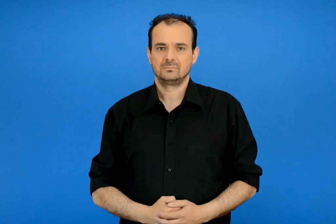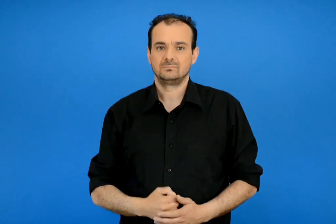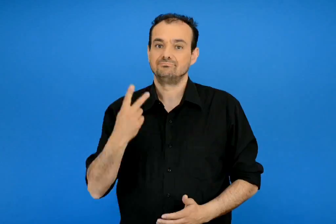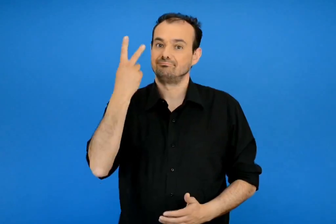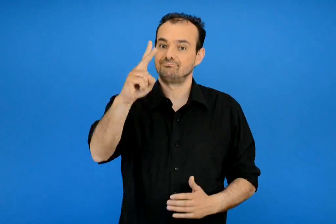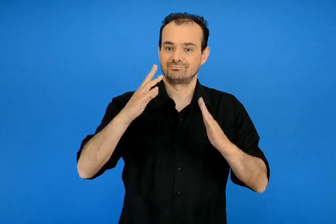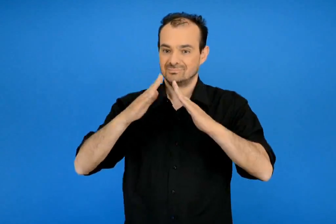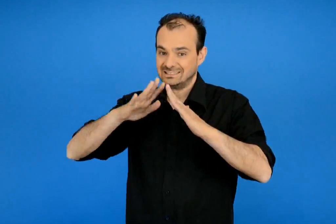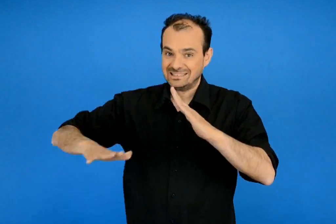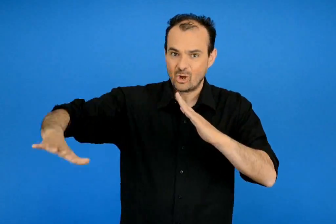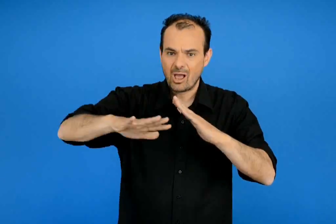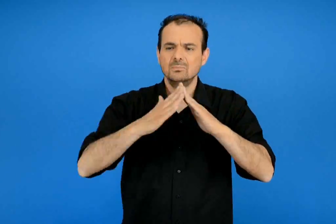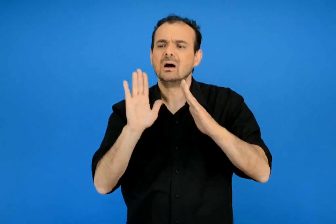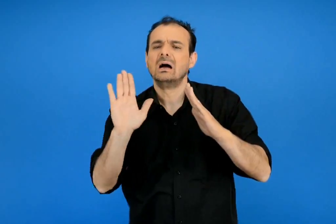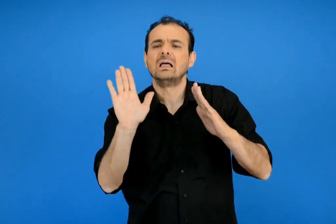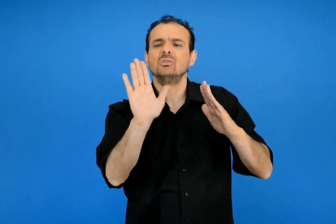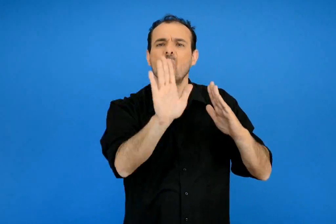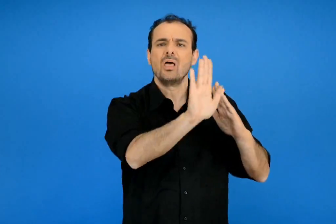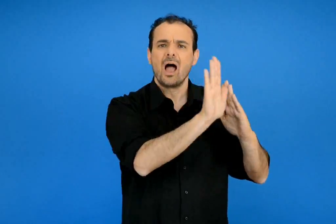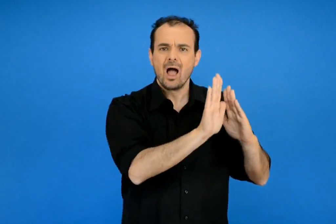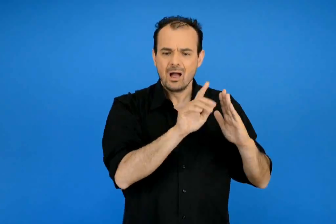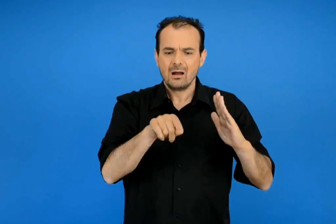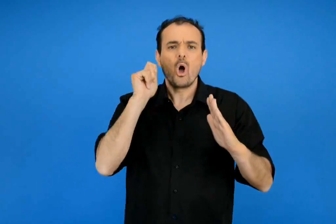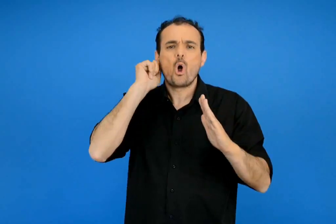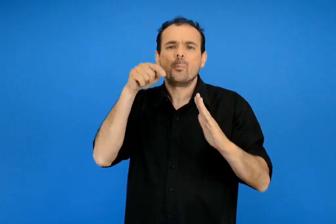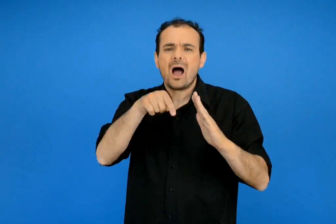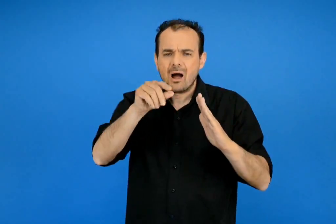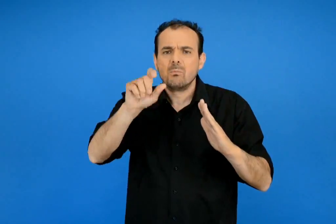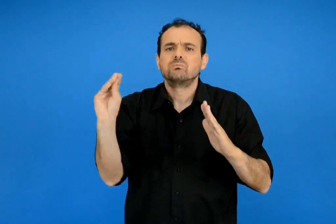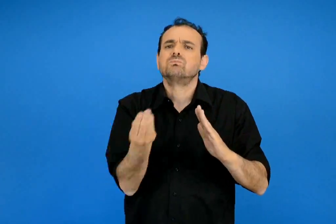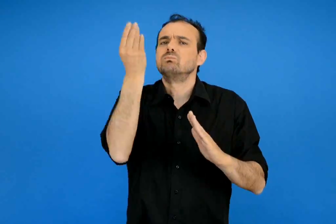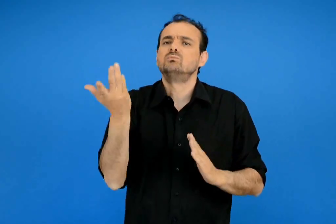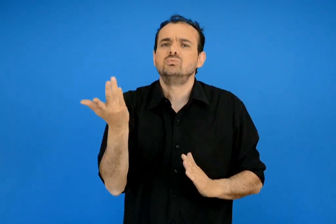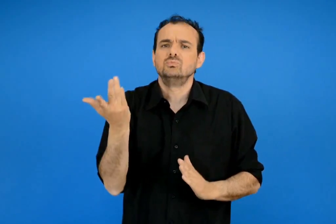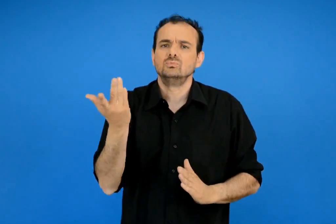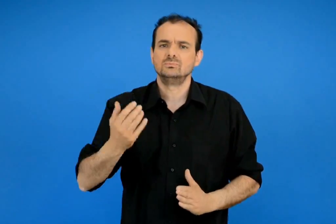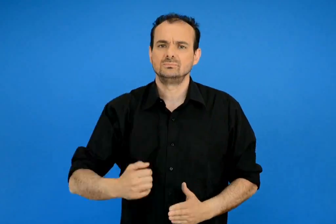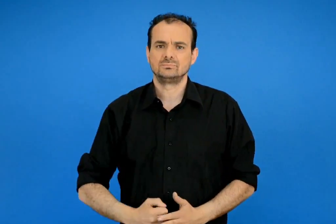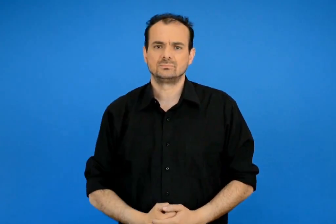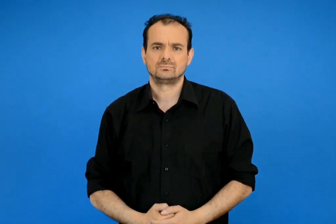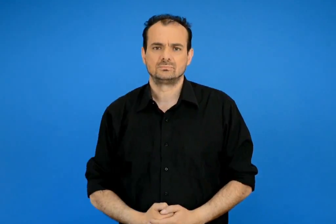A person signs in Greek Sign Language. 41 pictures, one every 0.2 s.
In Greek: από που πηρέ το όνομα της η δική σου γειτονιά η συνοικία ;
